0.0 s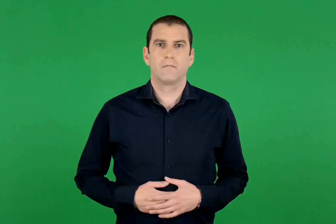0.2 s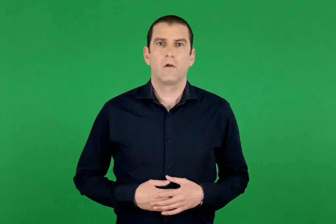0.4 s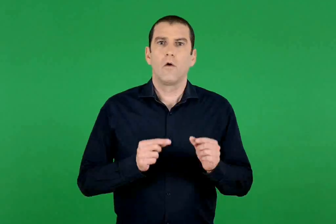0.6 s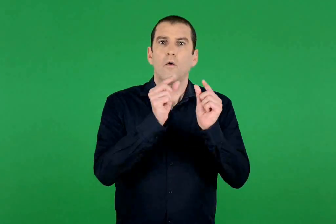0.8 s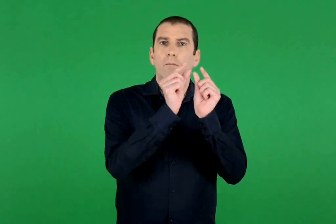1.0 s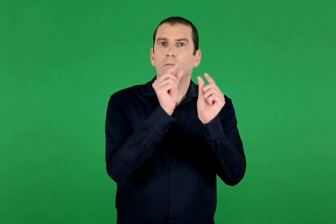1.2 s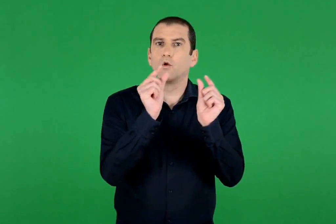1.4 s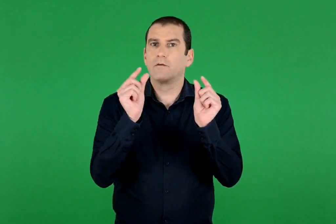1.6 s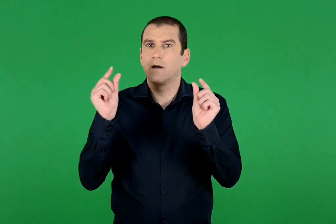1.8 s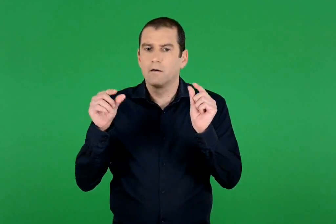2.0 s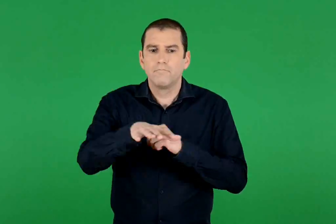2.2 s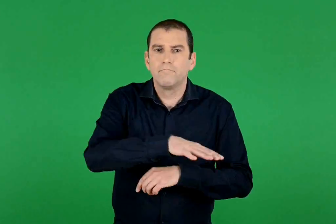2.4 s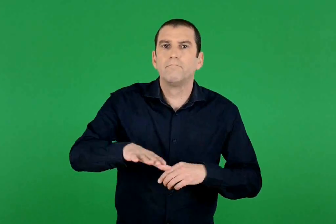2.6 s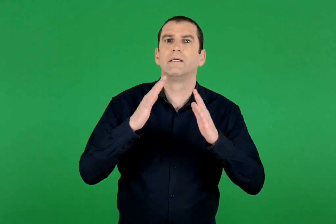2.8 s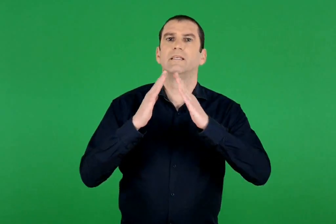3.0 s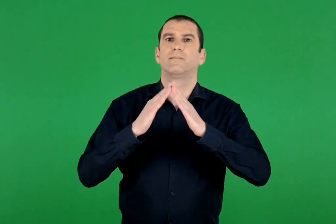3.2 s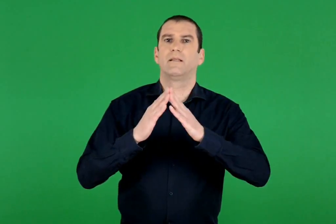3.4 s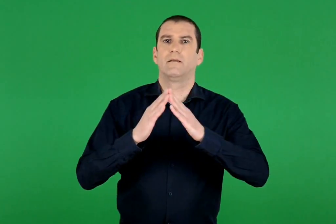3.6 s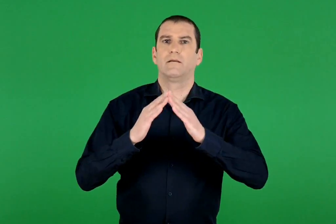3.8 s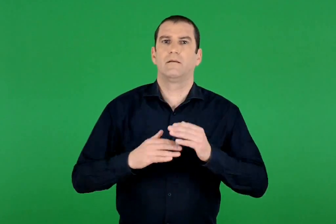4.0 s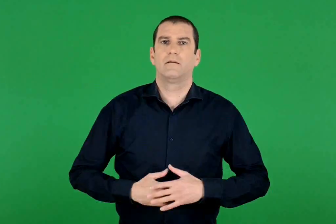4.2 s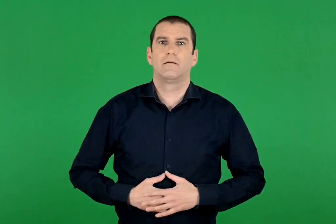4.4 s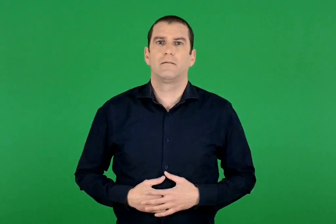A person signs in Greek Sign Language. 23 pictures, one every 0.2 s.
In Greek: μοτίβα στο σπίτι
